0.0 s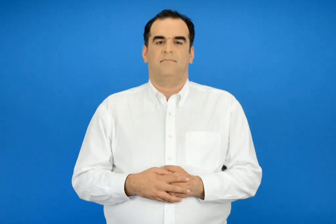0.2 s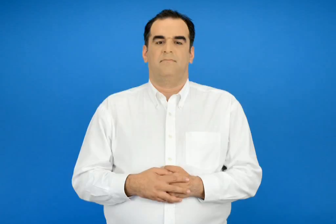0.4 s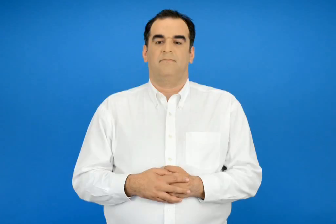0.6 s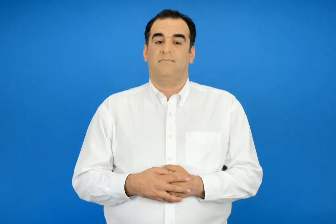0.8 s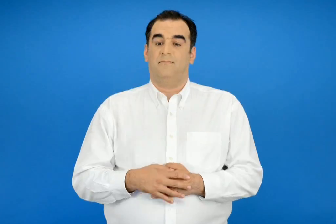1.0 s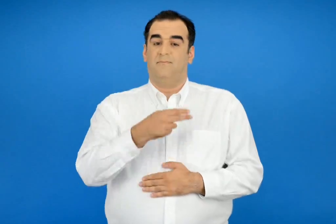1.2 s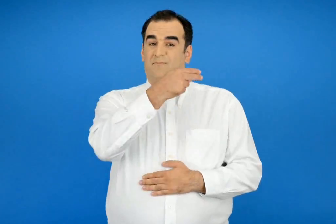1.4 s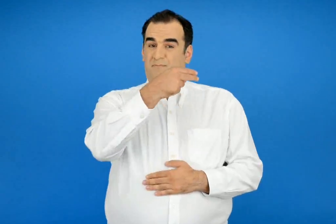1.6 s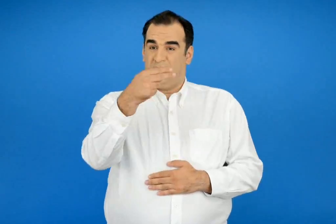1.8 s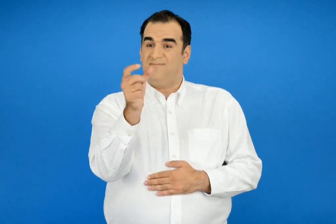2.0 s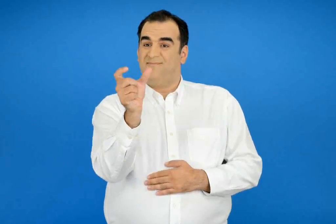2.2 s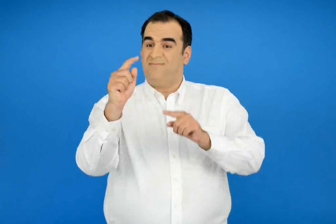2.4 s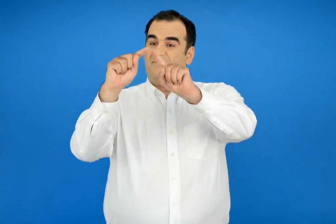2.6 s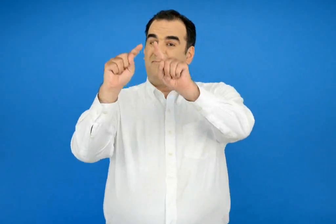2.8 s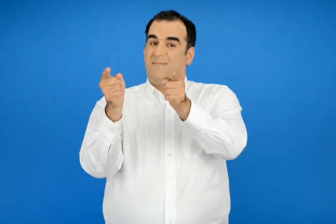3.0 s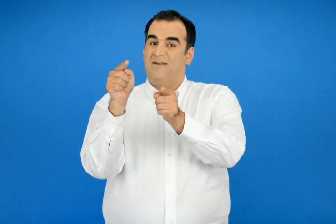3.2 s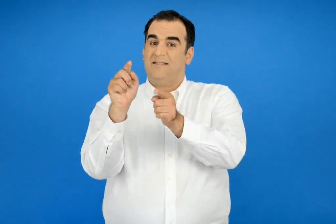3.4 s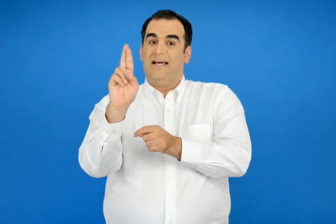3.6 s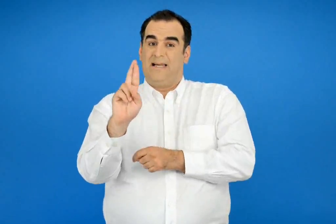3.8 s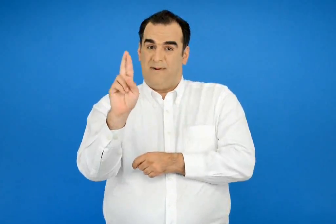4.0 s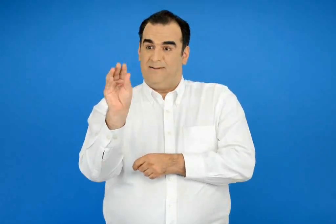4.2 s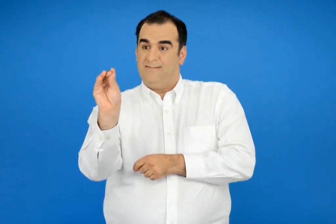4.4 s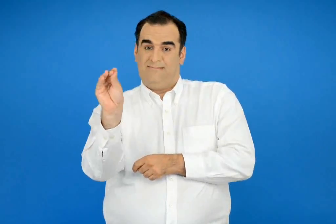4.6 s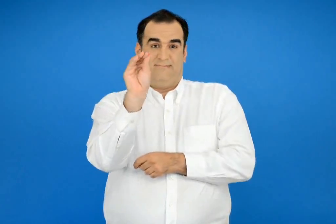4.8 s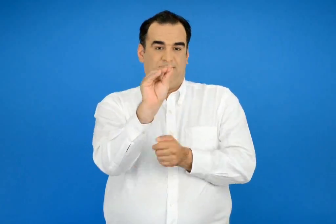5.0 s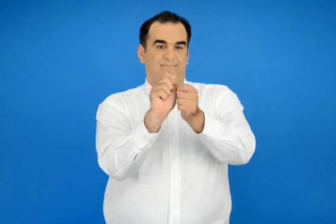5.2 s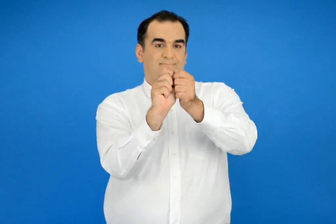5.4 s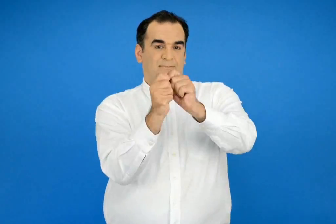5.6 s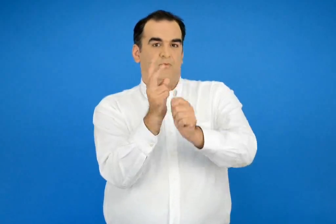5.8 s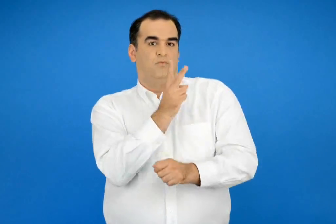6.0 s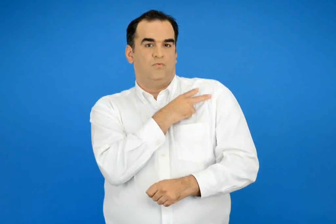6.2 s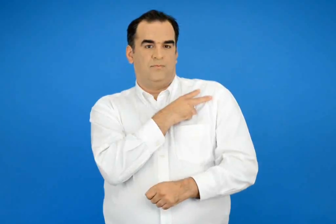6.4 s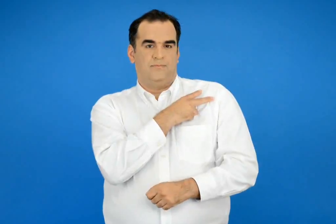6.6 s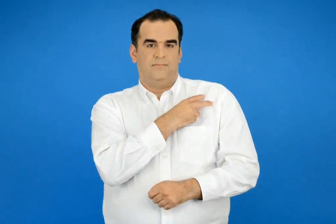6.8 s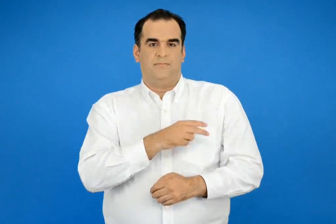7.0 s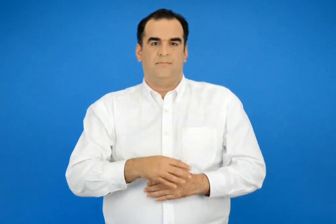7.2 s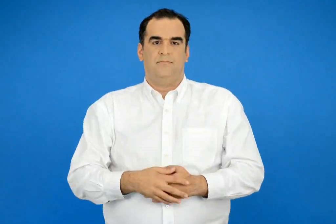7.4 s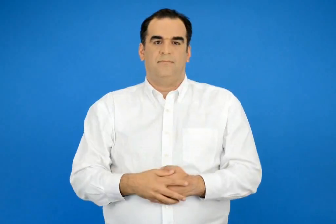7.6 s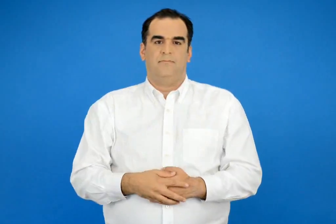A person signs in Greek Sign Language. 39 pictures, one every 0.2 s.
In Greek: βαλέ τα ρήματα που είναι μέσα σε παρένθεση στη σωστή μορφή
